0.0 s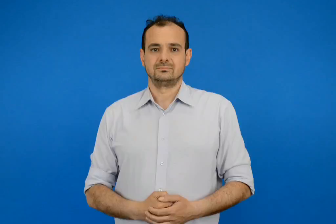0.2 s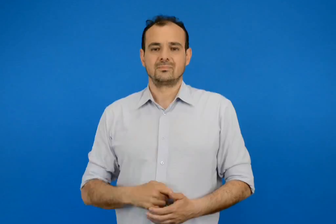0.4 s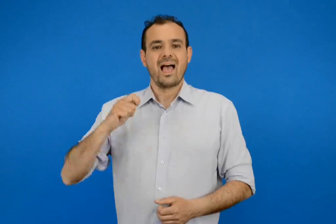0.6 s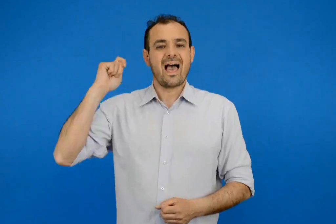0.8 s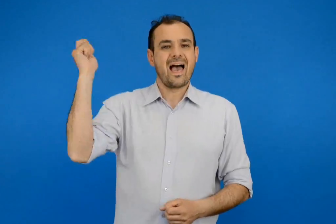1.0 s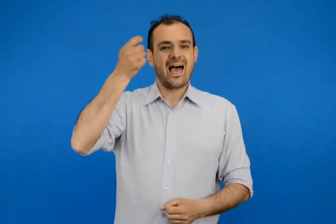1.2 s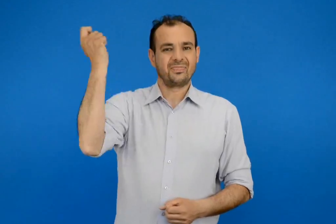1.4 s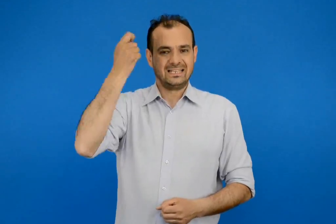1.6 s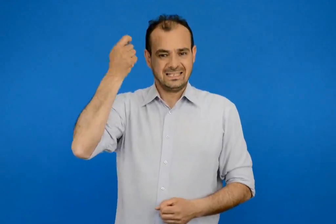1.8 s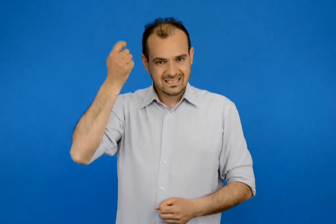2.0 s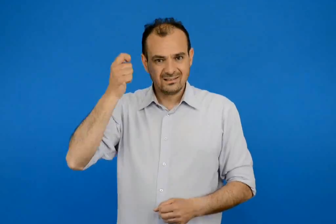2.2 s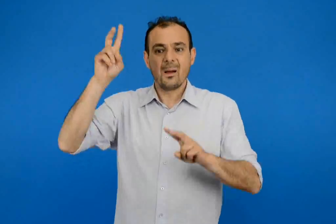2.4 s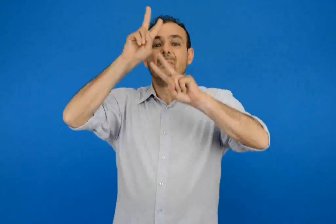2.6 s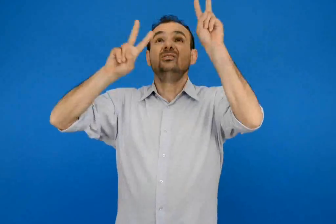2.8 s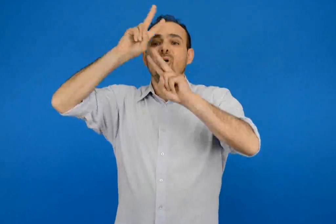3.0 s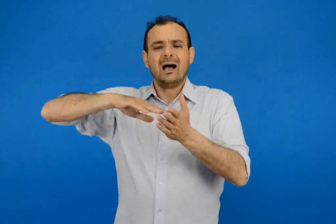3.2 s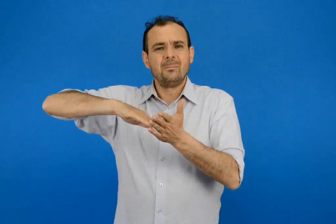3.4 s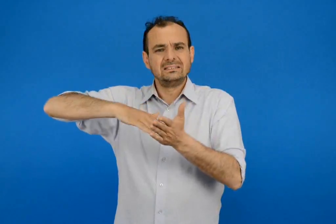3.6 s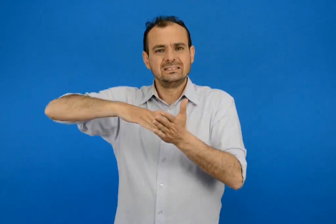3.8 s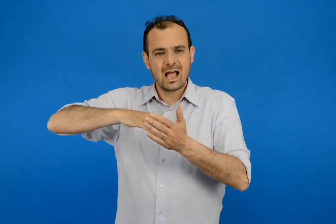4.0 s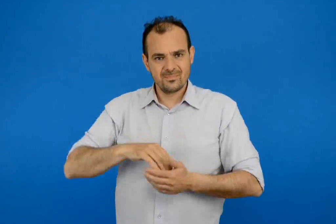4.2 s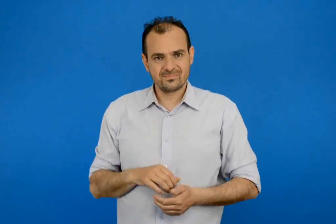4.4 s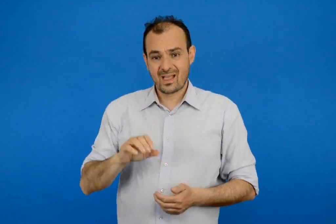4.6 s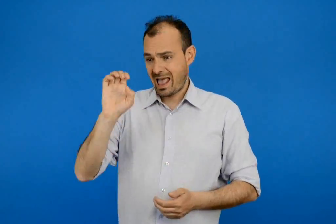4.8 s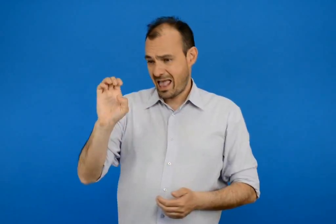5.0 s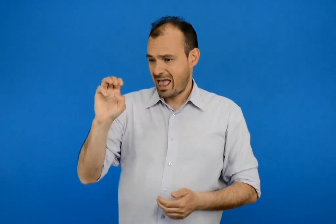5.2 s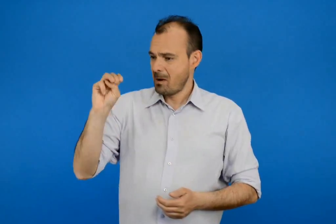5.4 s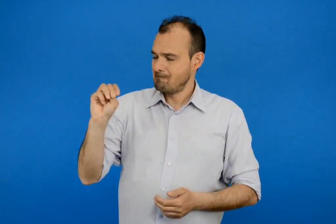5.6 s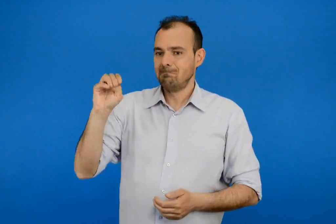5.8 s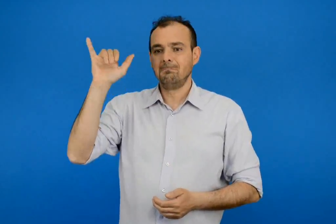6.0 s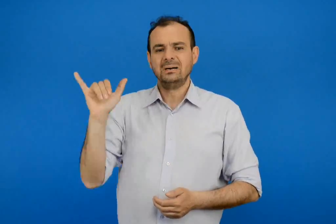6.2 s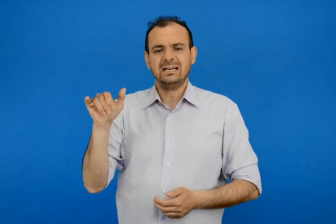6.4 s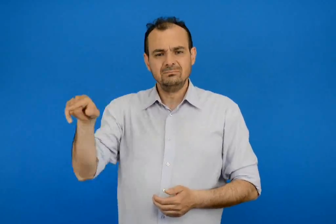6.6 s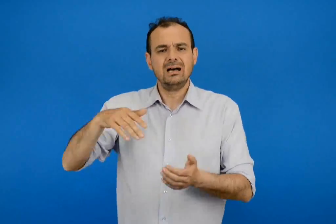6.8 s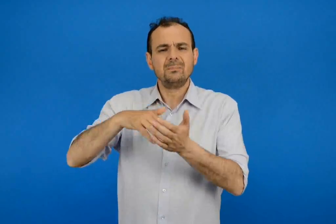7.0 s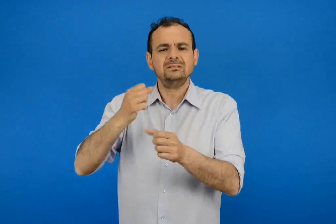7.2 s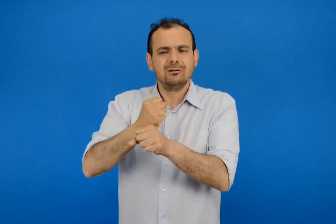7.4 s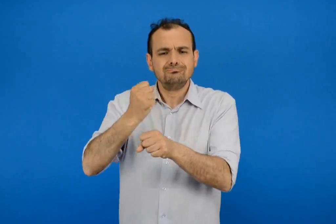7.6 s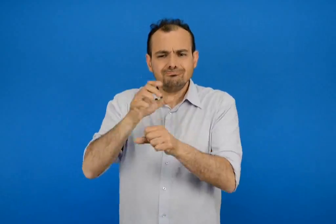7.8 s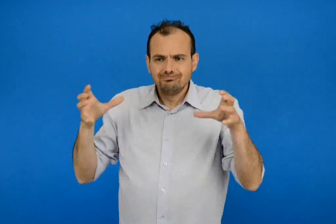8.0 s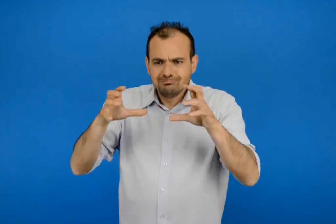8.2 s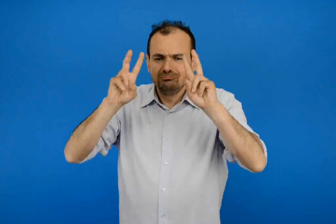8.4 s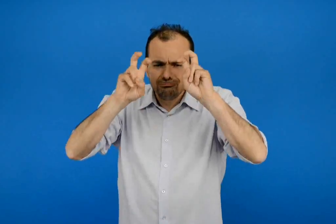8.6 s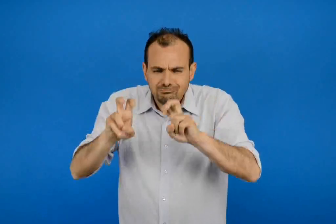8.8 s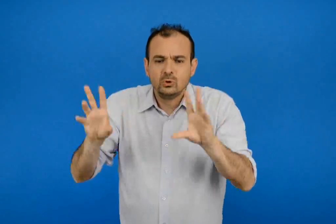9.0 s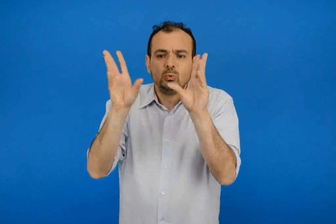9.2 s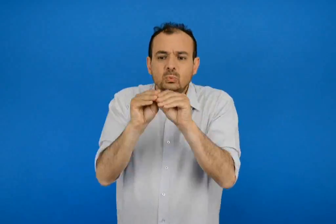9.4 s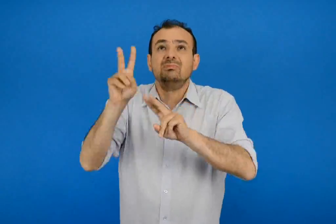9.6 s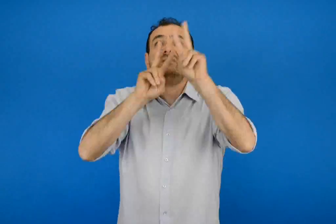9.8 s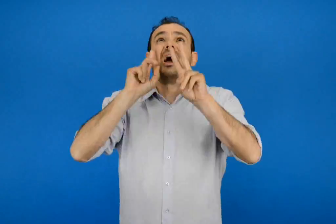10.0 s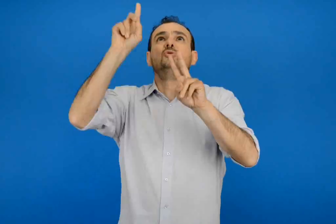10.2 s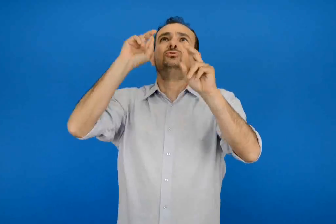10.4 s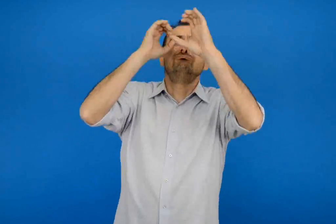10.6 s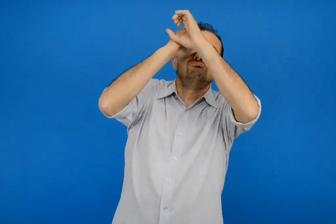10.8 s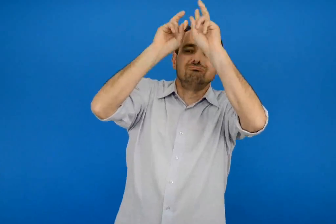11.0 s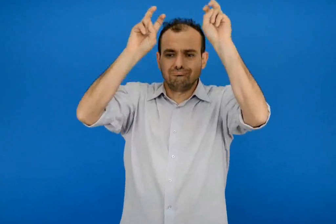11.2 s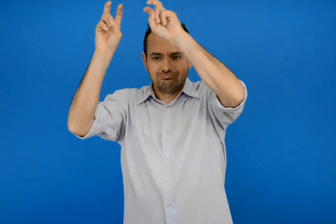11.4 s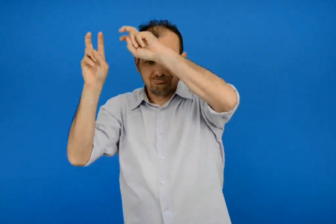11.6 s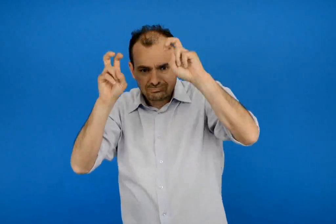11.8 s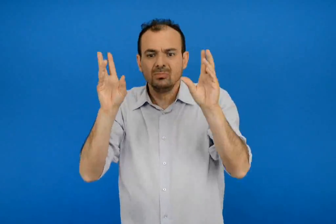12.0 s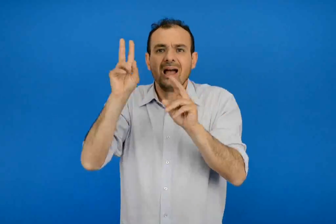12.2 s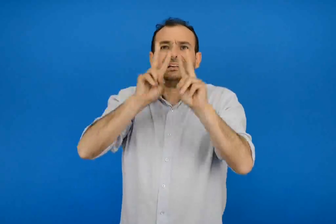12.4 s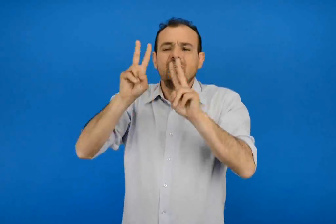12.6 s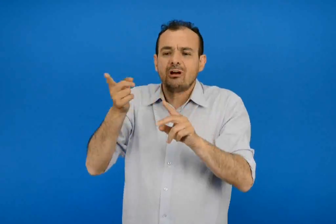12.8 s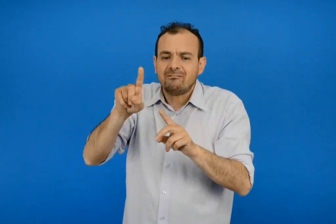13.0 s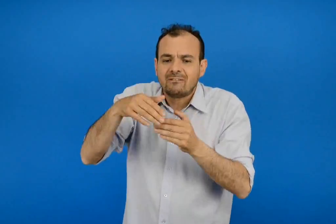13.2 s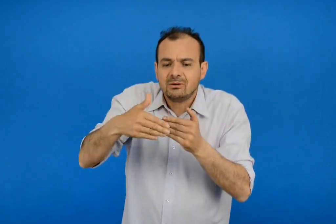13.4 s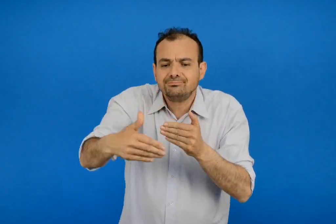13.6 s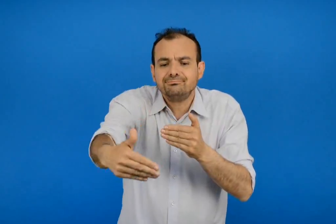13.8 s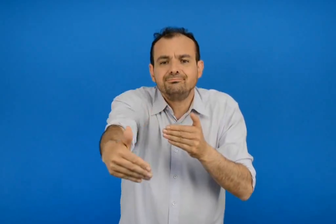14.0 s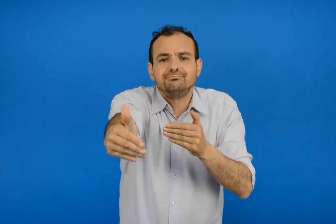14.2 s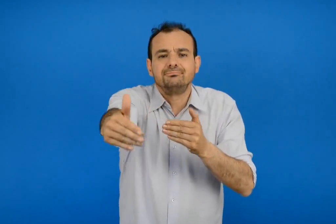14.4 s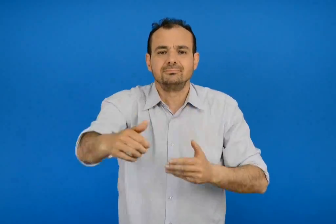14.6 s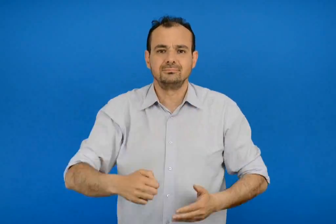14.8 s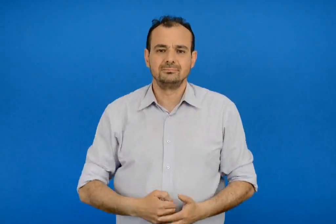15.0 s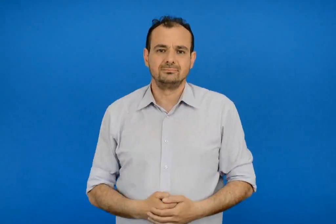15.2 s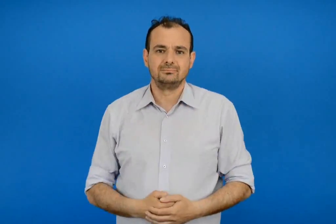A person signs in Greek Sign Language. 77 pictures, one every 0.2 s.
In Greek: εθνική μετεωρολογική υπηρεσία ε μέτρου η υπηρεσία που συγκεντρώνει πληροφορίες με διαφορά όργανα και προβλέπει τον καιρό που θα κάνει τις επόμενες μέρες
